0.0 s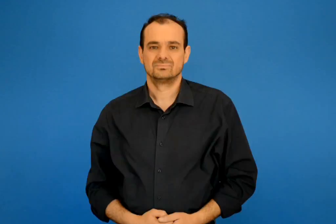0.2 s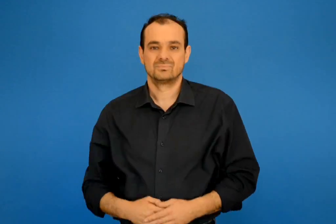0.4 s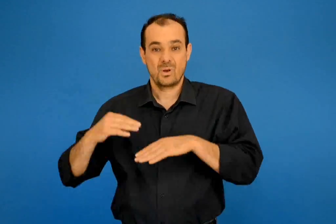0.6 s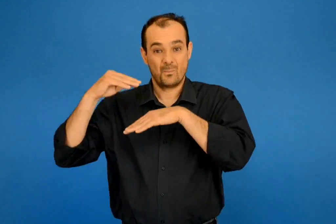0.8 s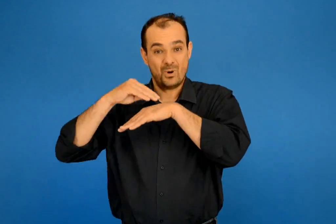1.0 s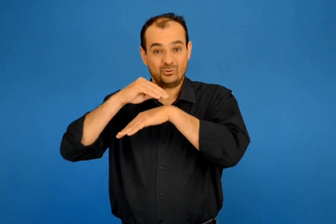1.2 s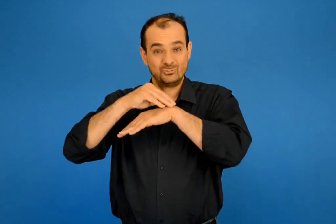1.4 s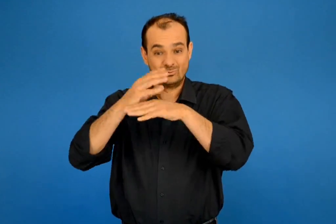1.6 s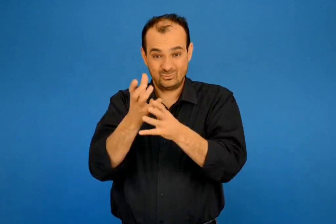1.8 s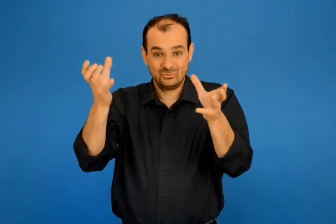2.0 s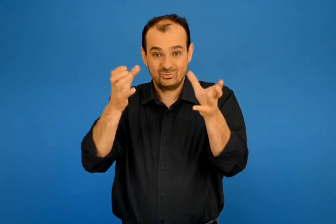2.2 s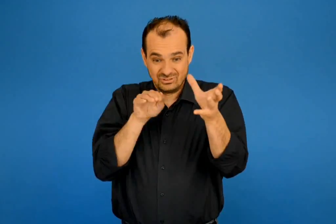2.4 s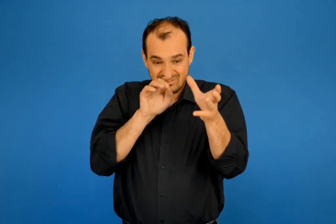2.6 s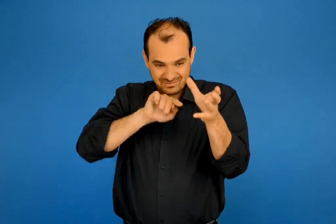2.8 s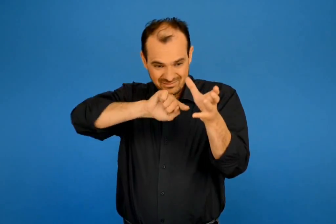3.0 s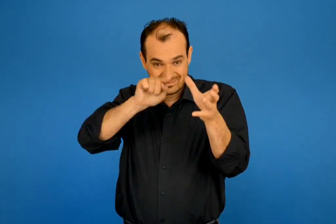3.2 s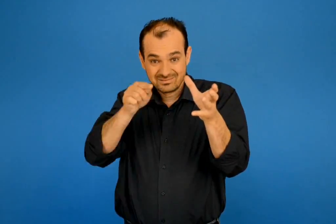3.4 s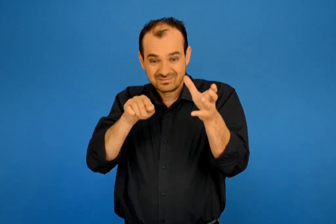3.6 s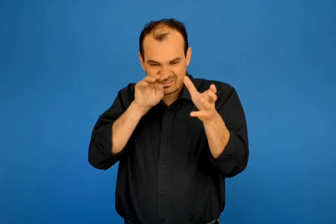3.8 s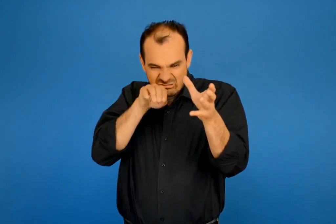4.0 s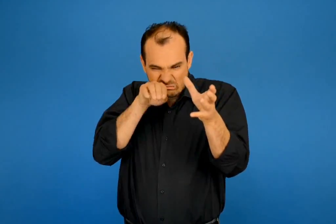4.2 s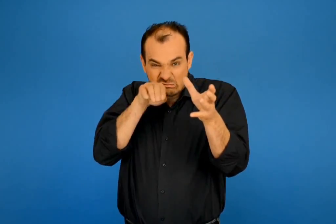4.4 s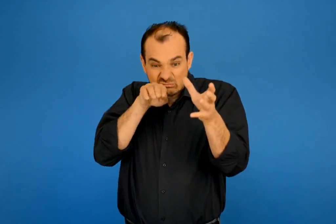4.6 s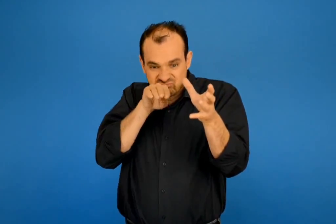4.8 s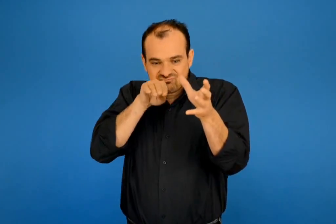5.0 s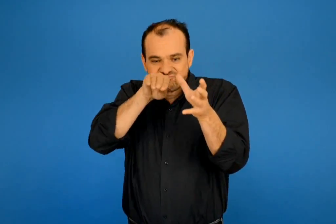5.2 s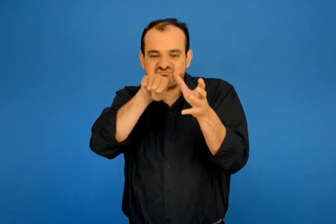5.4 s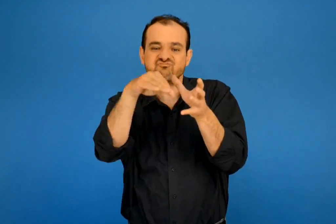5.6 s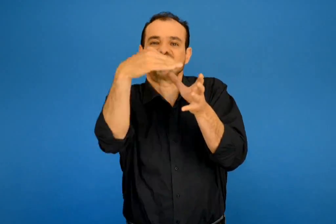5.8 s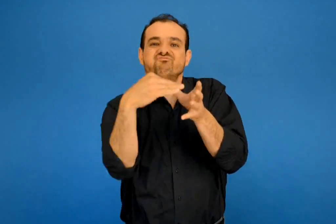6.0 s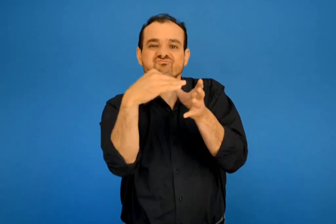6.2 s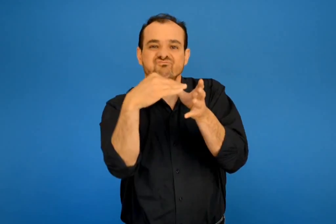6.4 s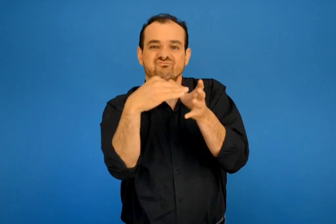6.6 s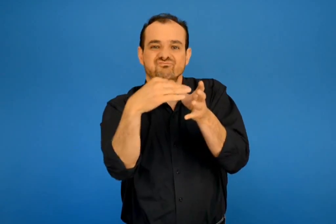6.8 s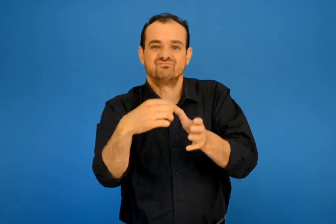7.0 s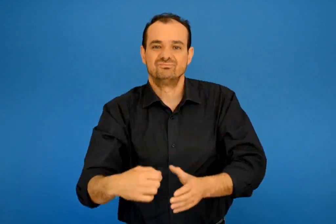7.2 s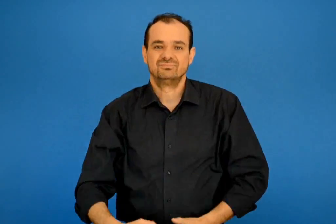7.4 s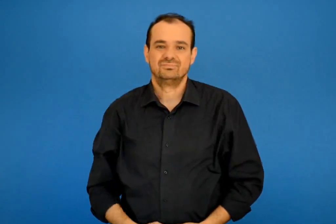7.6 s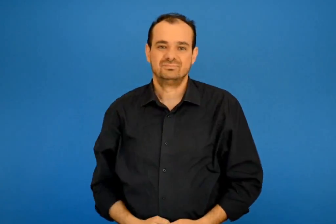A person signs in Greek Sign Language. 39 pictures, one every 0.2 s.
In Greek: ποντικός τρυπά κουρούπι ποντικοτρυποκουρούπης
